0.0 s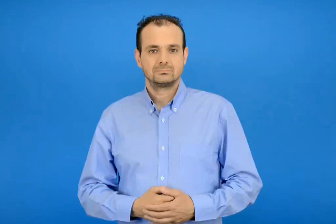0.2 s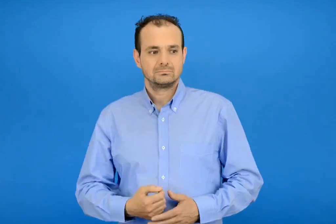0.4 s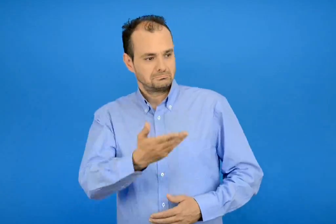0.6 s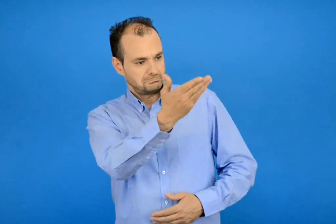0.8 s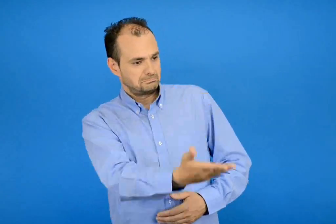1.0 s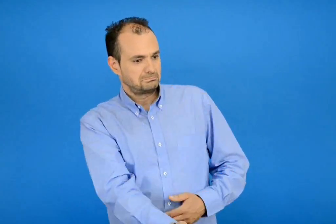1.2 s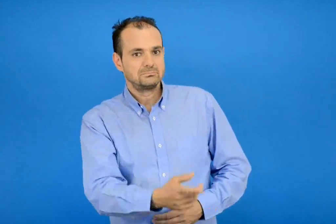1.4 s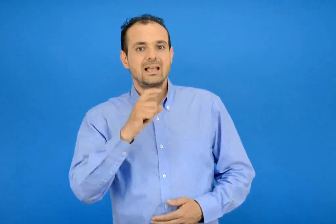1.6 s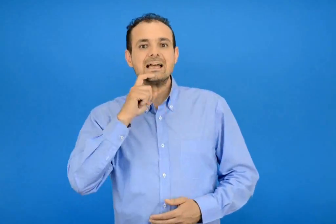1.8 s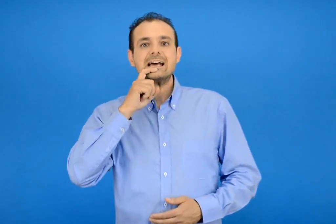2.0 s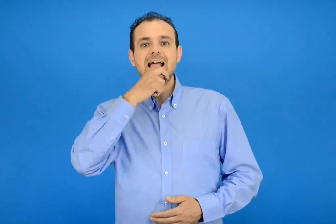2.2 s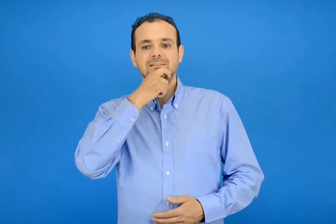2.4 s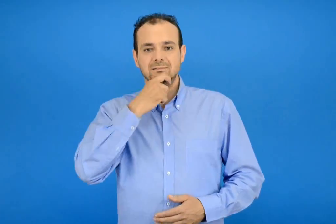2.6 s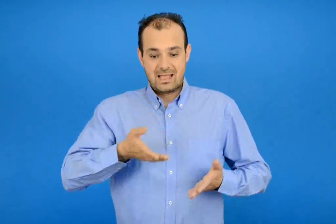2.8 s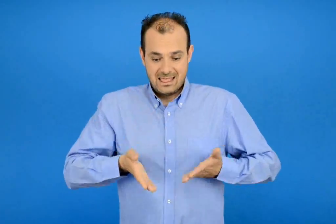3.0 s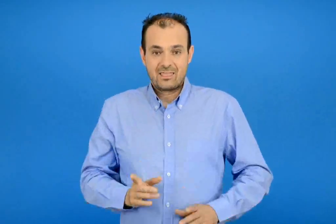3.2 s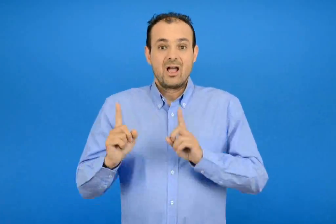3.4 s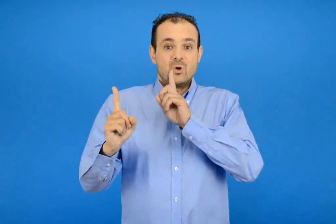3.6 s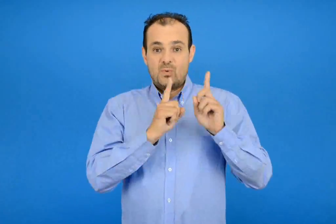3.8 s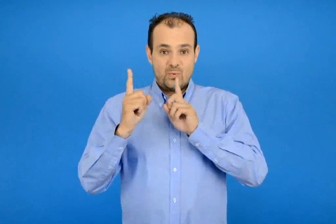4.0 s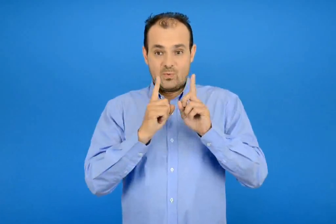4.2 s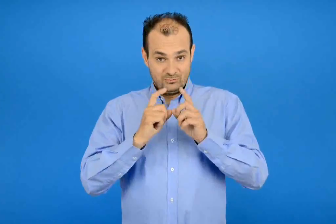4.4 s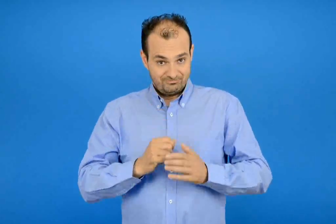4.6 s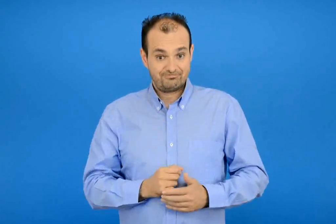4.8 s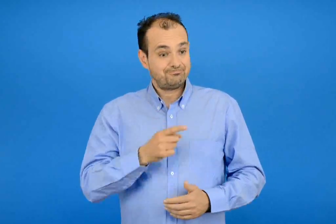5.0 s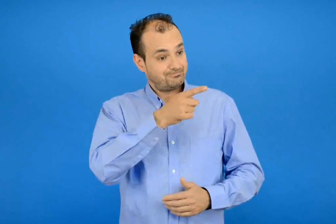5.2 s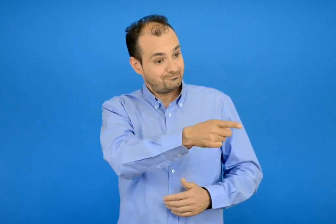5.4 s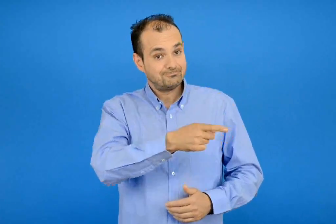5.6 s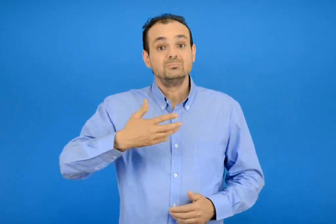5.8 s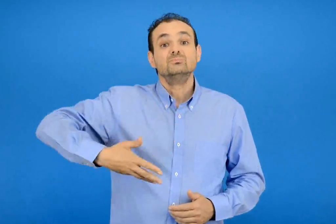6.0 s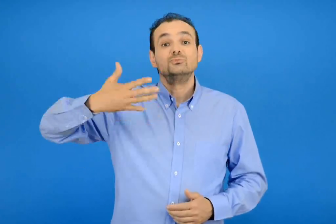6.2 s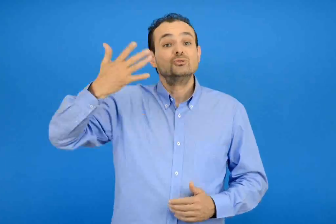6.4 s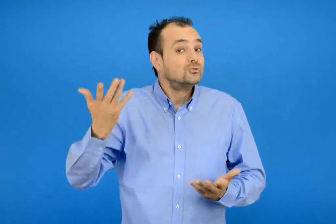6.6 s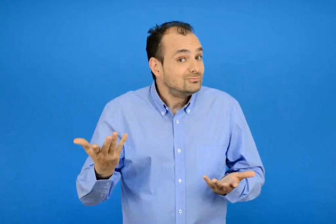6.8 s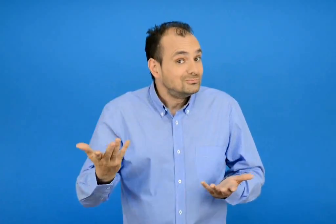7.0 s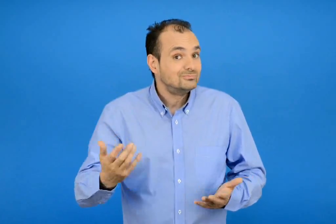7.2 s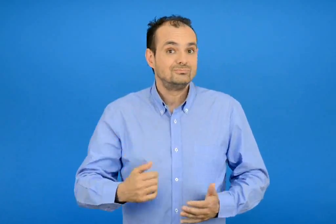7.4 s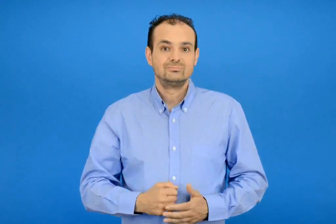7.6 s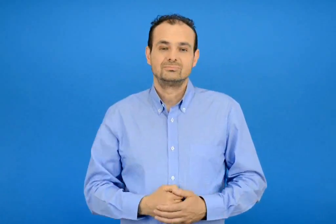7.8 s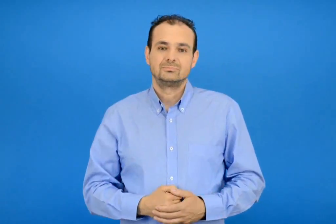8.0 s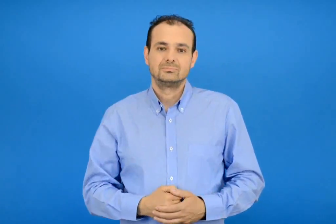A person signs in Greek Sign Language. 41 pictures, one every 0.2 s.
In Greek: ο κύριος ηλίας έχει γενέθλια ποσών ετών είναι ;
